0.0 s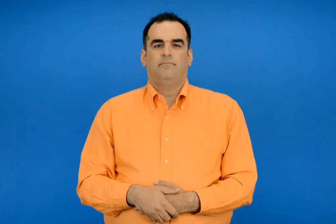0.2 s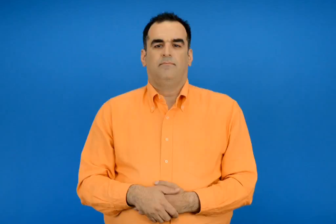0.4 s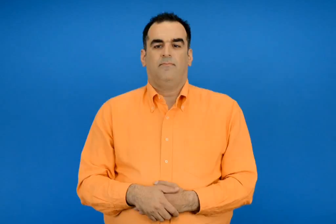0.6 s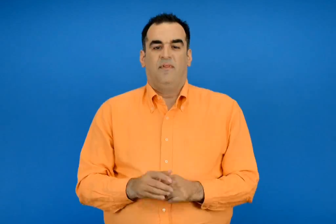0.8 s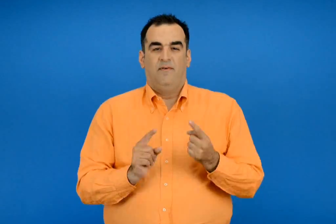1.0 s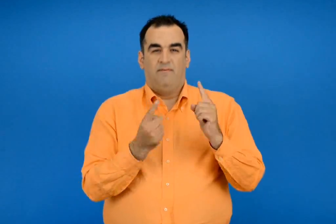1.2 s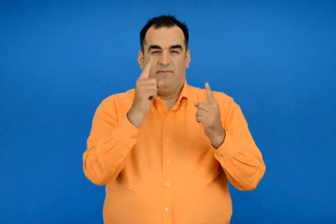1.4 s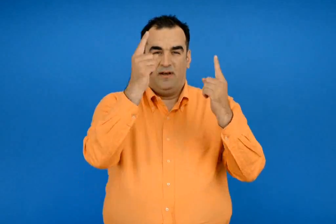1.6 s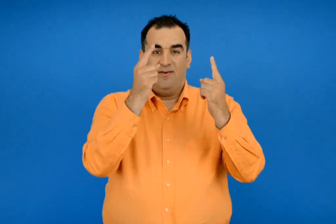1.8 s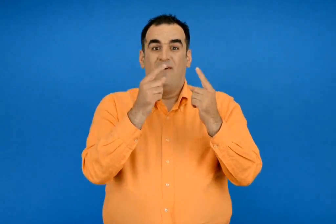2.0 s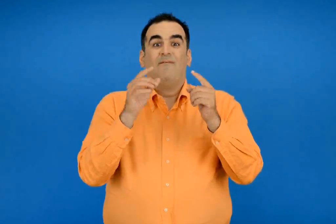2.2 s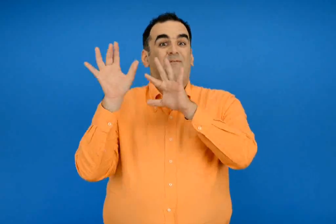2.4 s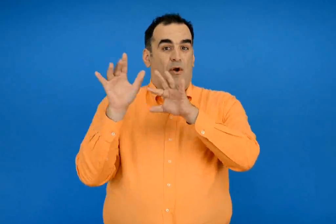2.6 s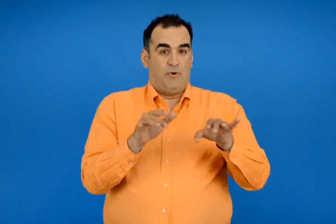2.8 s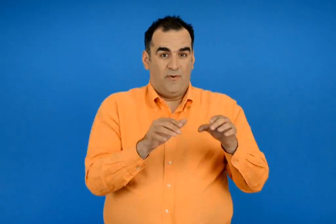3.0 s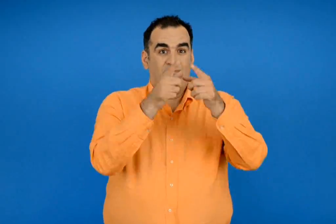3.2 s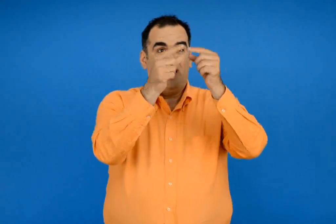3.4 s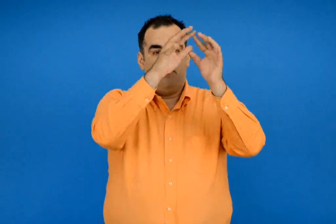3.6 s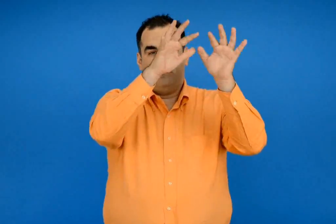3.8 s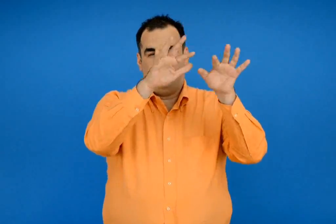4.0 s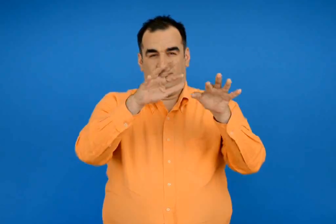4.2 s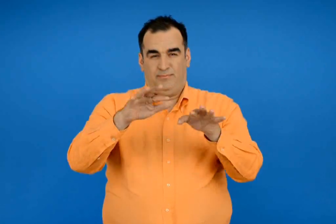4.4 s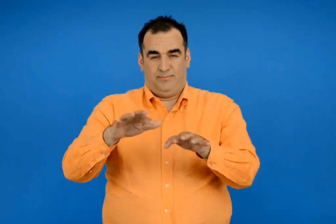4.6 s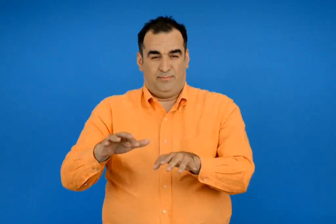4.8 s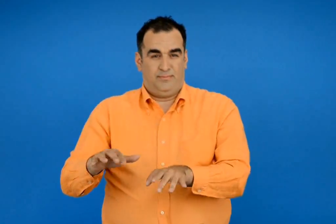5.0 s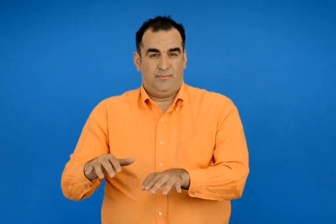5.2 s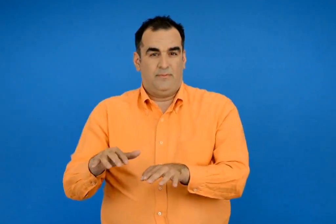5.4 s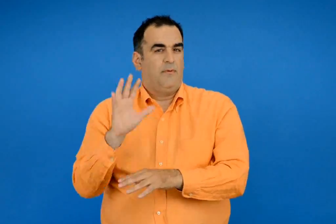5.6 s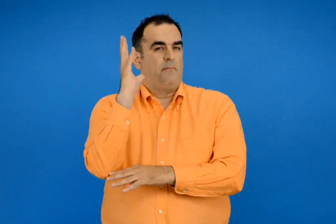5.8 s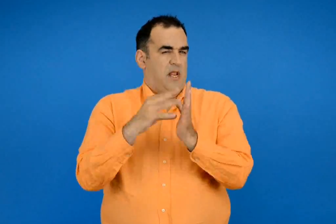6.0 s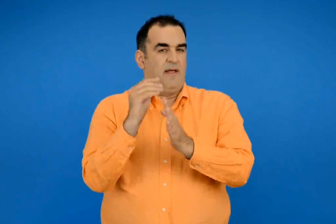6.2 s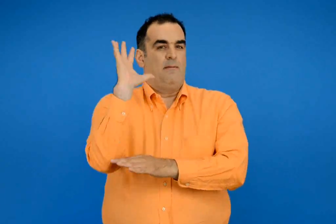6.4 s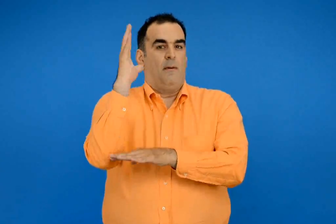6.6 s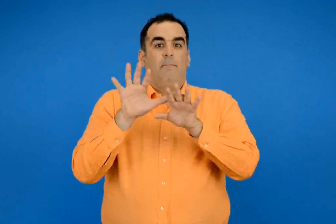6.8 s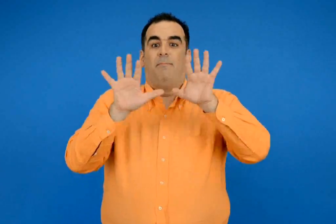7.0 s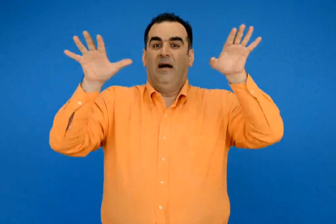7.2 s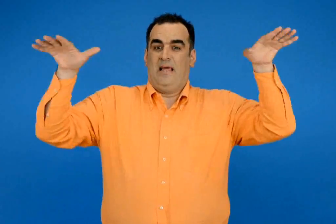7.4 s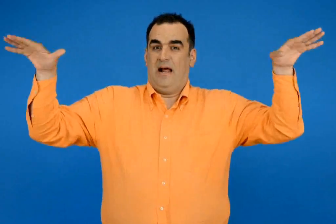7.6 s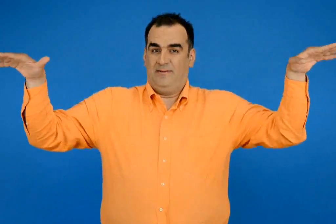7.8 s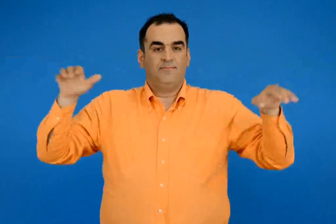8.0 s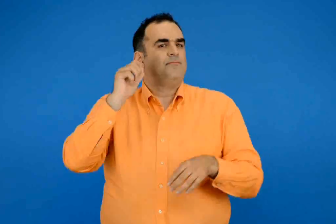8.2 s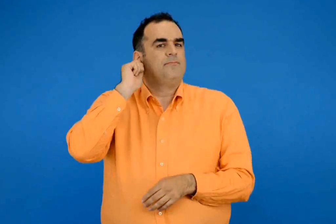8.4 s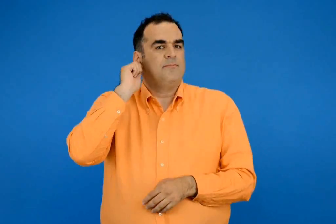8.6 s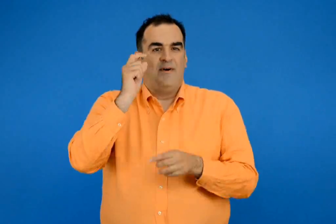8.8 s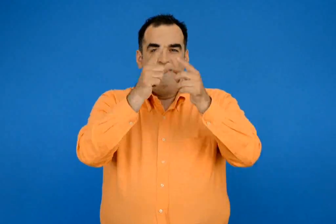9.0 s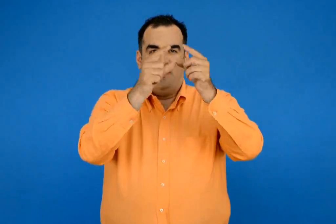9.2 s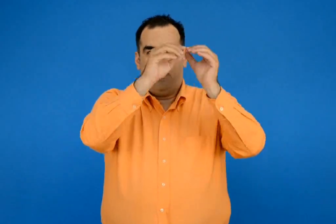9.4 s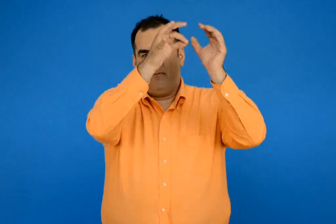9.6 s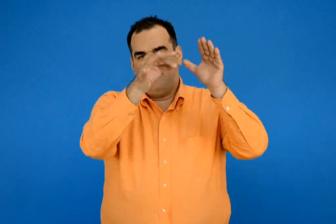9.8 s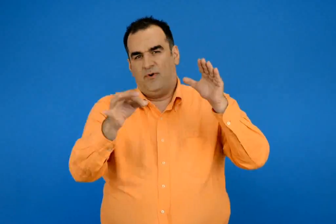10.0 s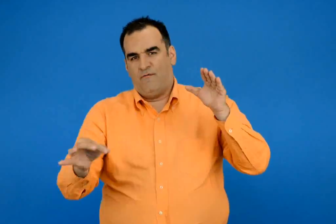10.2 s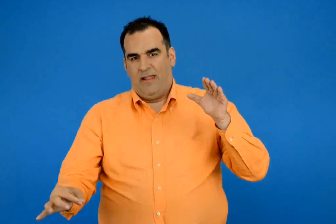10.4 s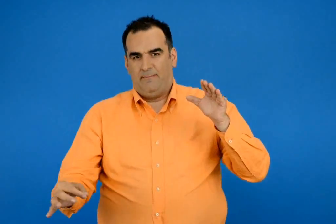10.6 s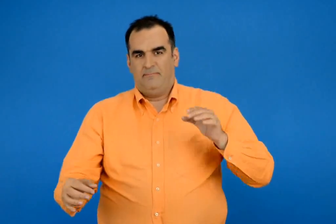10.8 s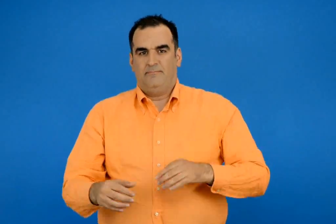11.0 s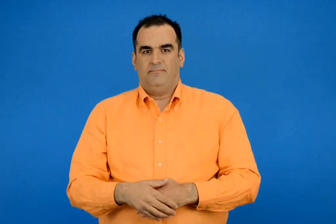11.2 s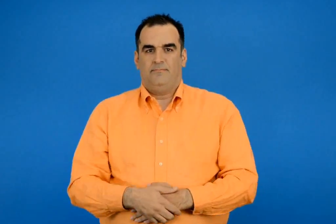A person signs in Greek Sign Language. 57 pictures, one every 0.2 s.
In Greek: τα φυτά που ρίχνουν τα φύλλα τους το φθινόπωρο όπως το πλατάνι λέγονται φυλλοβόλα
